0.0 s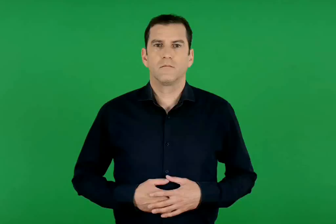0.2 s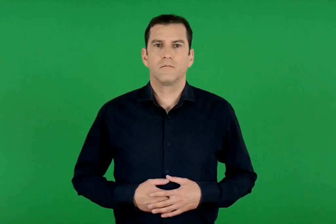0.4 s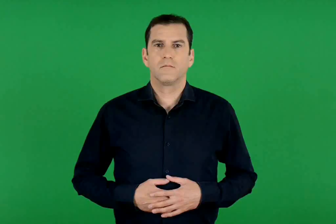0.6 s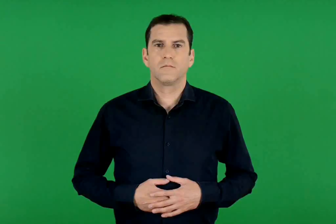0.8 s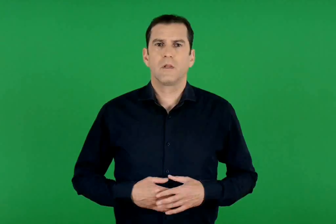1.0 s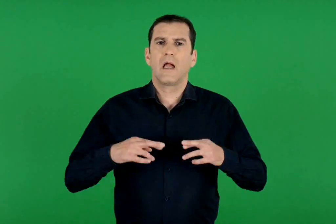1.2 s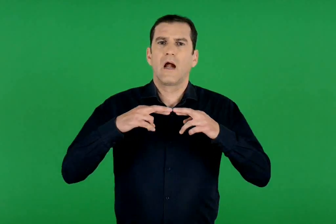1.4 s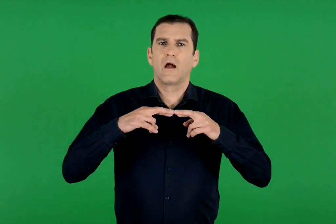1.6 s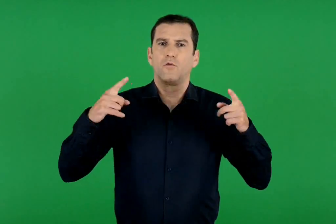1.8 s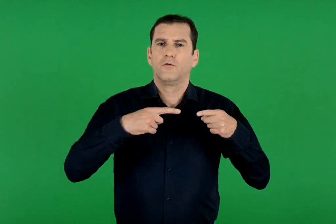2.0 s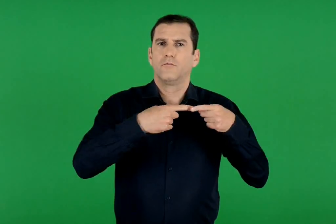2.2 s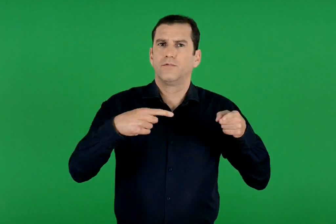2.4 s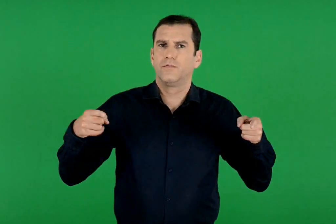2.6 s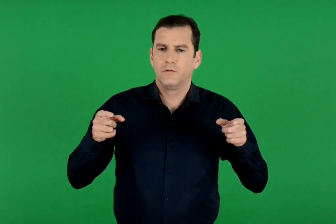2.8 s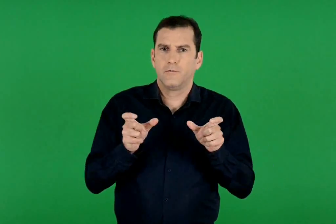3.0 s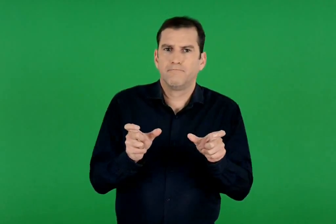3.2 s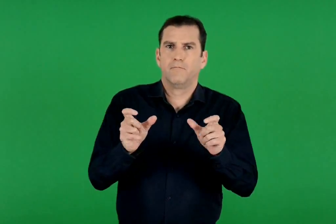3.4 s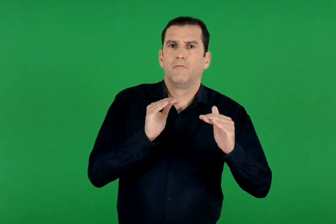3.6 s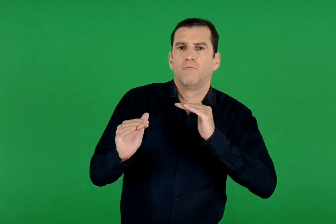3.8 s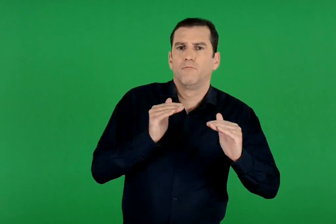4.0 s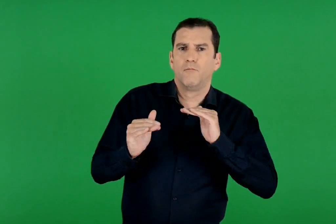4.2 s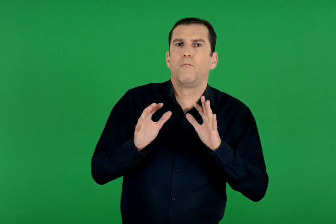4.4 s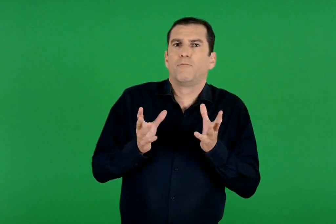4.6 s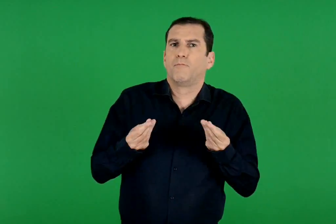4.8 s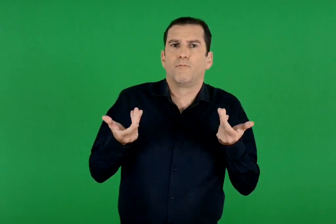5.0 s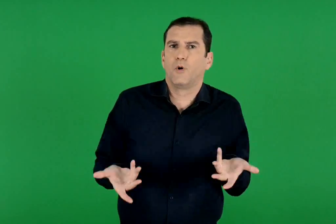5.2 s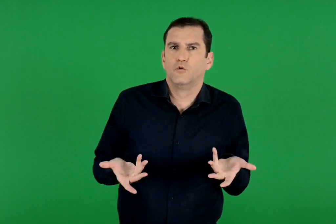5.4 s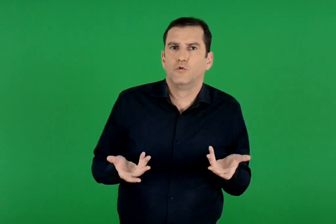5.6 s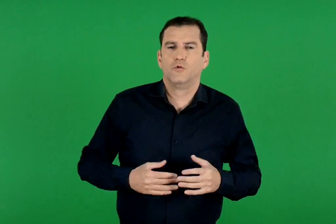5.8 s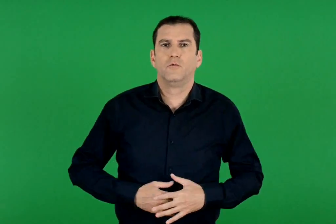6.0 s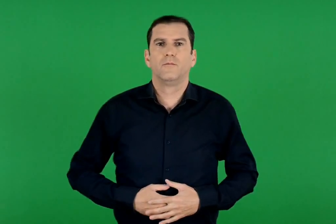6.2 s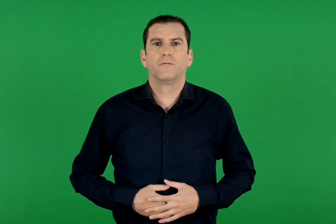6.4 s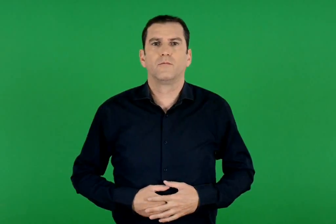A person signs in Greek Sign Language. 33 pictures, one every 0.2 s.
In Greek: πώς προστατεύεται από τους εχθρούς του ;
